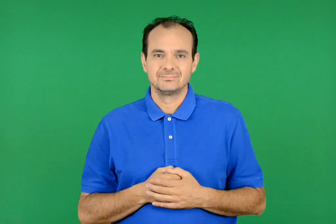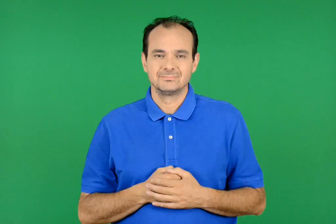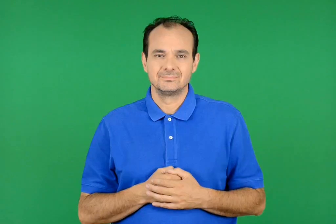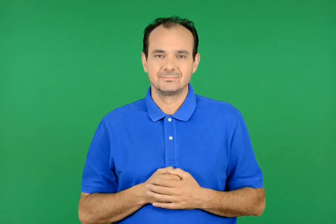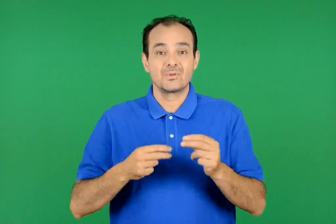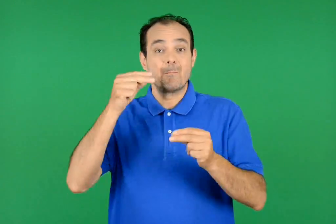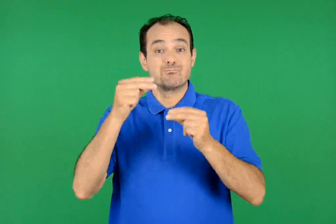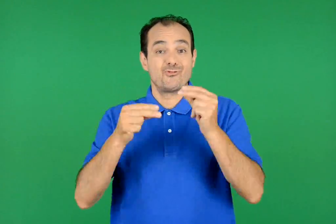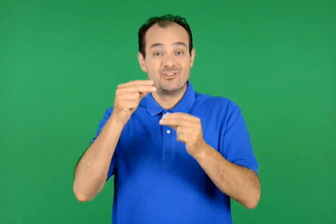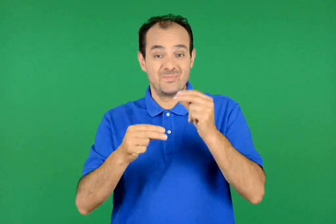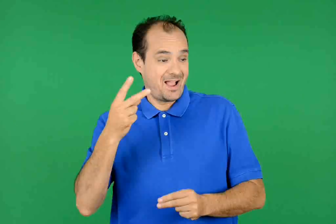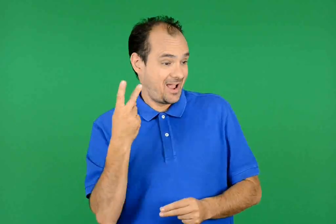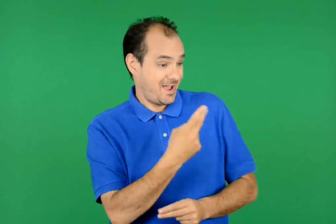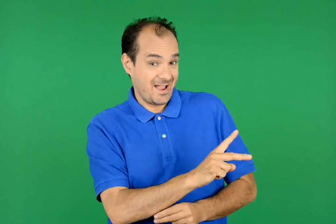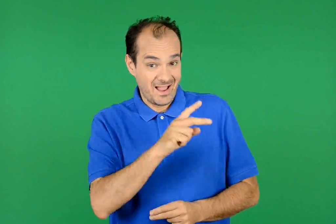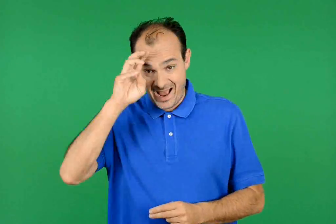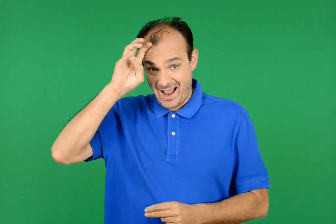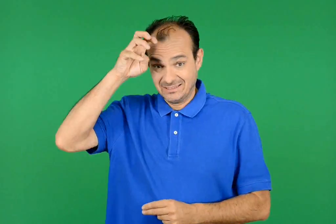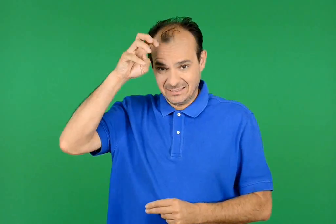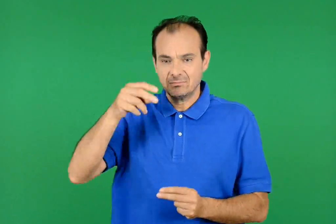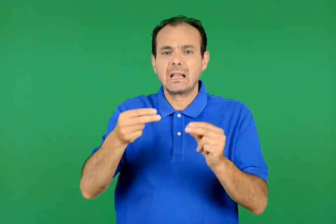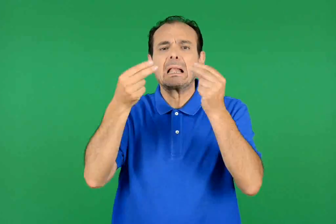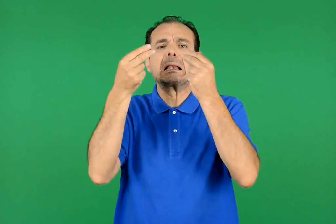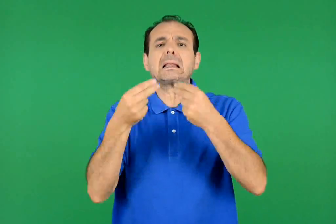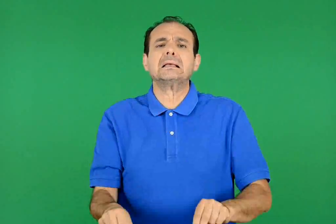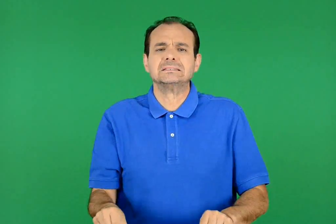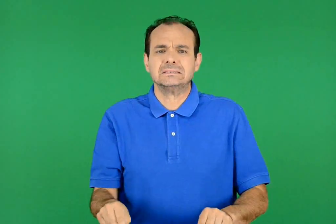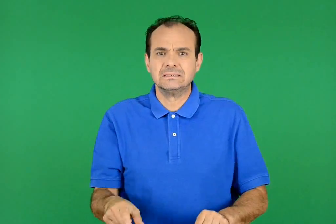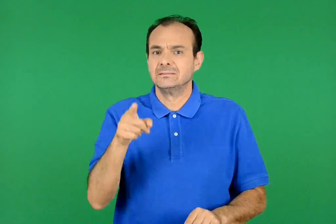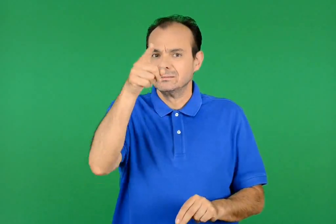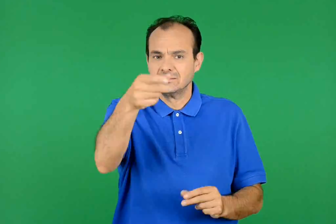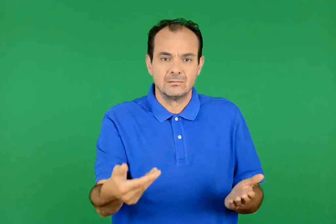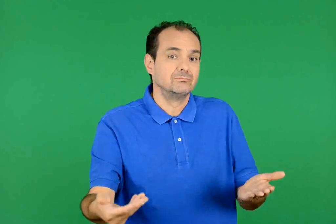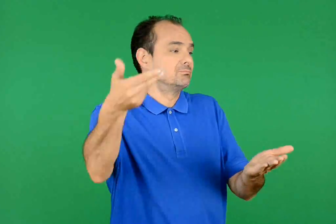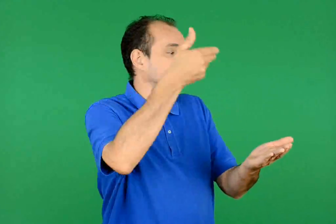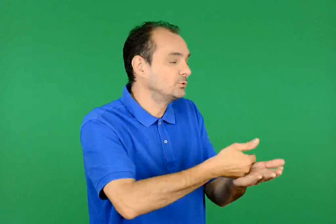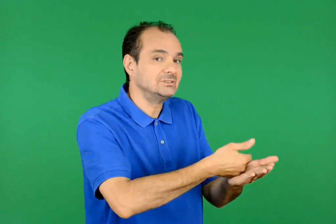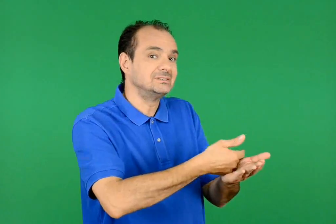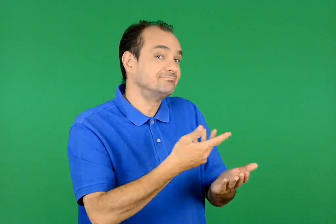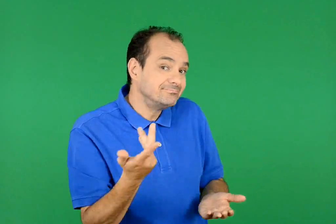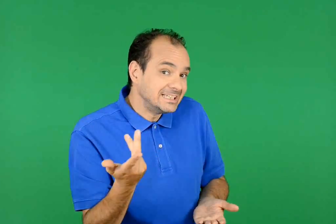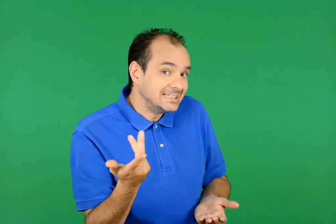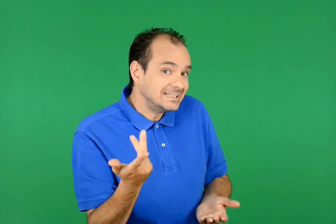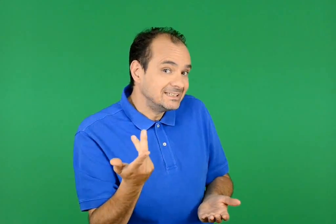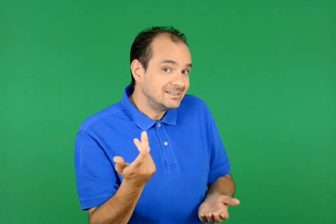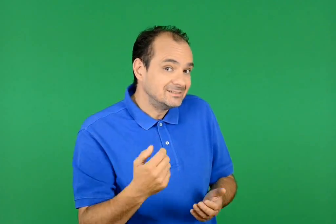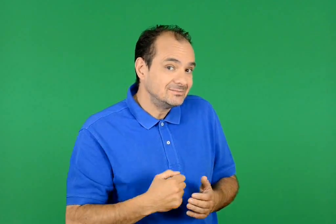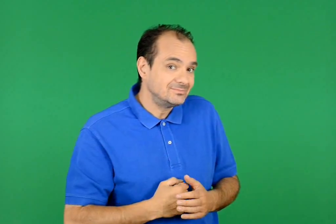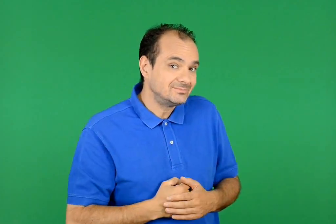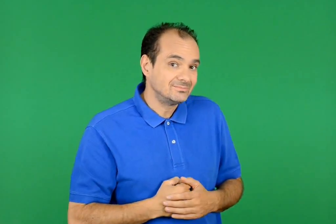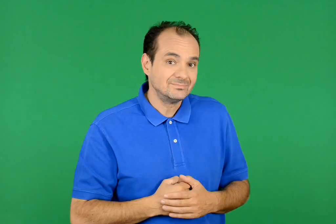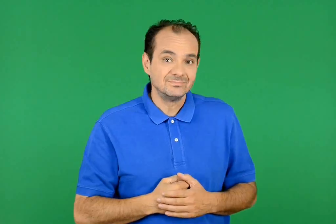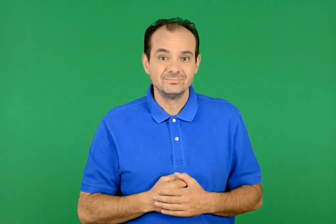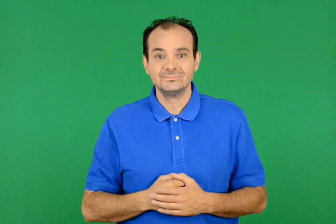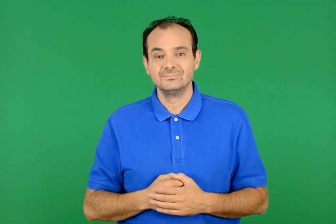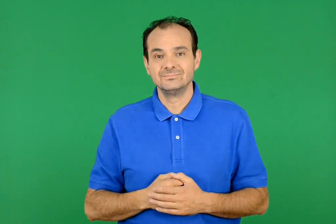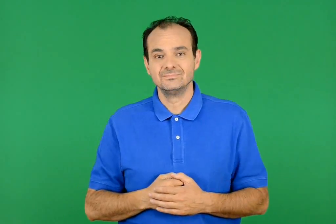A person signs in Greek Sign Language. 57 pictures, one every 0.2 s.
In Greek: τι θα πρότεινες στον αριστείδη για να λύσει το πρόβλημά του ;
